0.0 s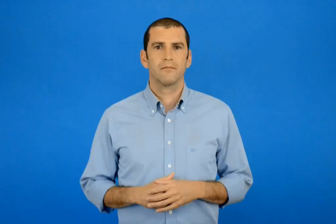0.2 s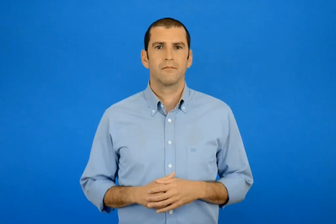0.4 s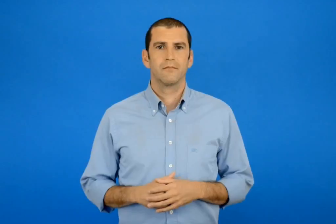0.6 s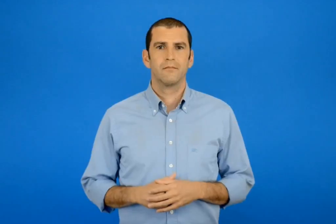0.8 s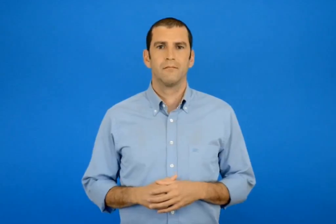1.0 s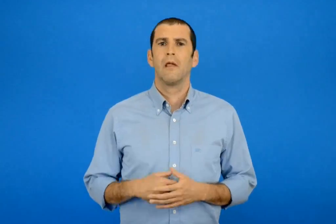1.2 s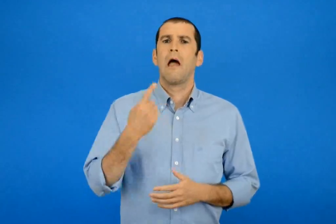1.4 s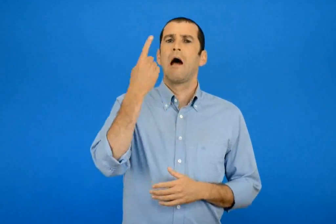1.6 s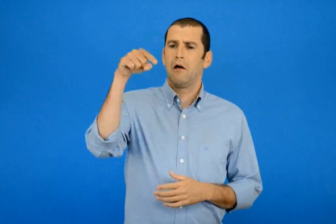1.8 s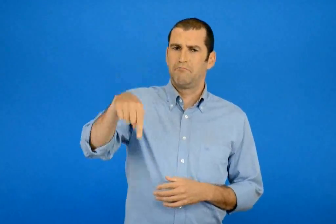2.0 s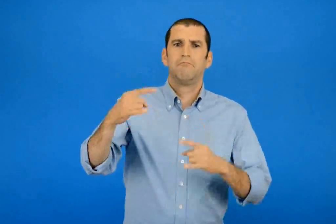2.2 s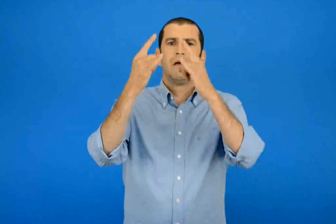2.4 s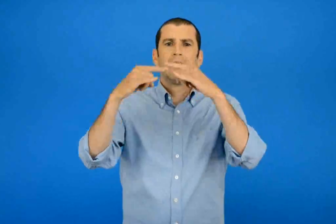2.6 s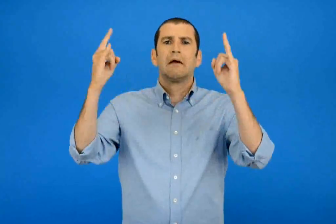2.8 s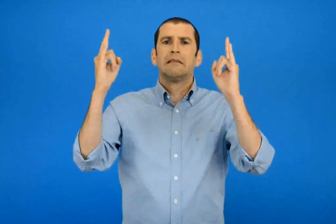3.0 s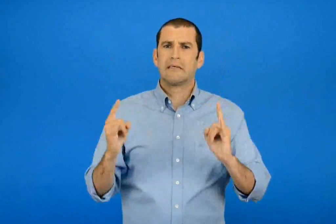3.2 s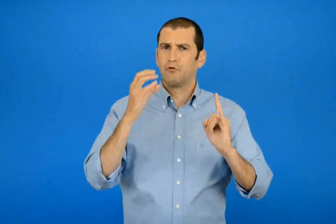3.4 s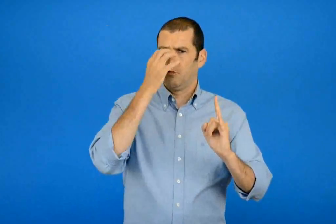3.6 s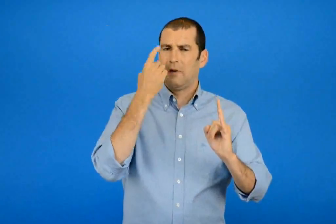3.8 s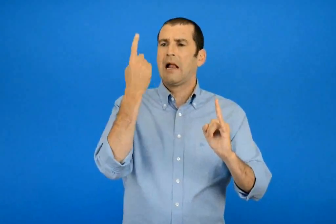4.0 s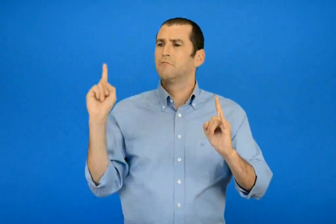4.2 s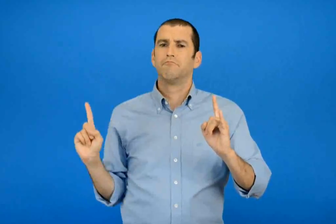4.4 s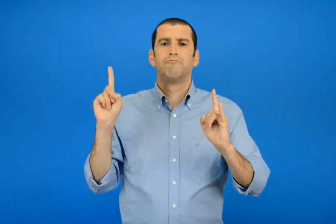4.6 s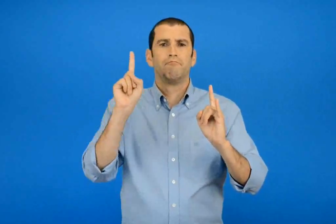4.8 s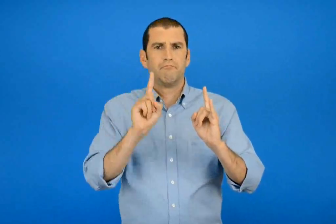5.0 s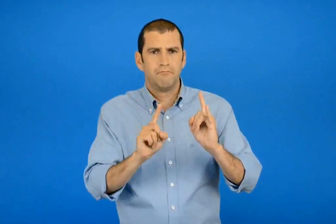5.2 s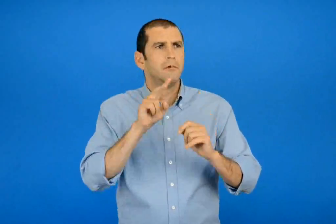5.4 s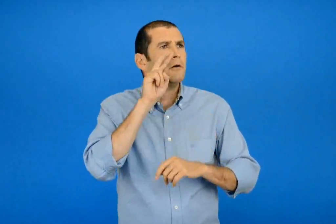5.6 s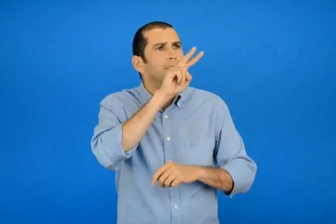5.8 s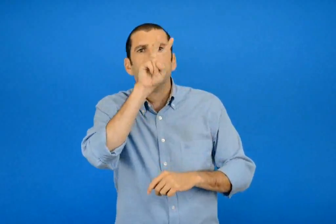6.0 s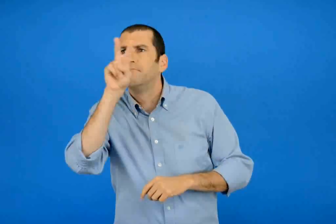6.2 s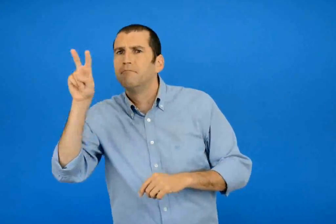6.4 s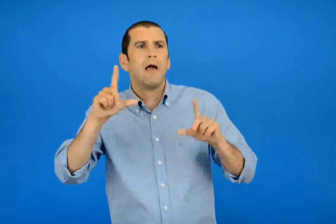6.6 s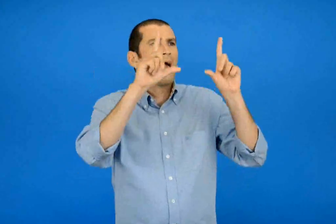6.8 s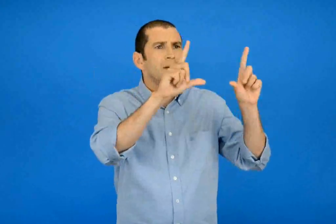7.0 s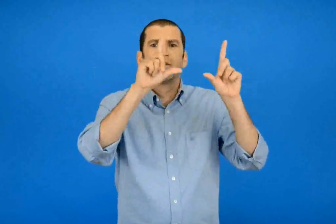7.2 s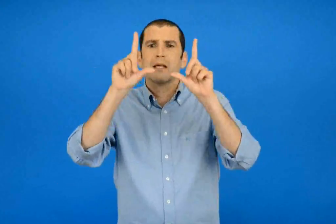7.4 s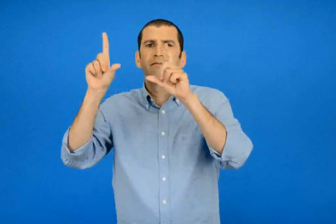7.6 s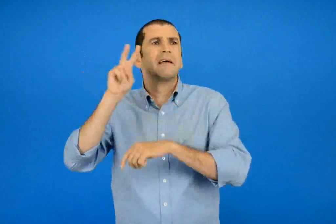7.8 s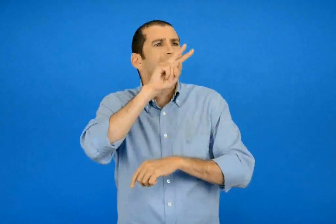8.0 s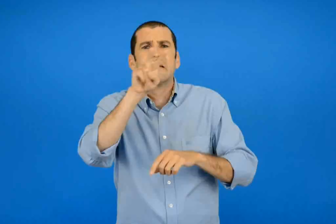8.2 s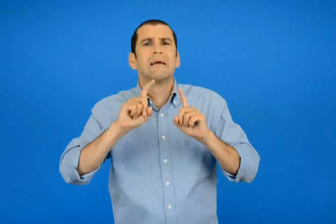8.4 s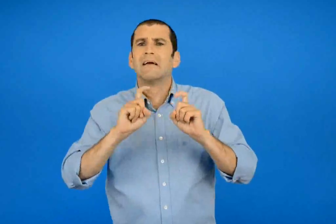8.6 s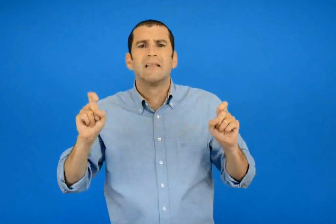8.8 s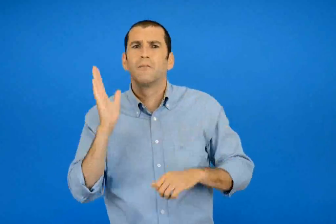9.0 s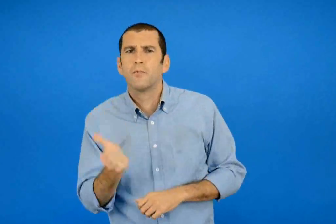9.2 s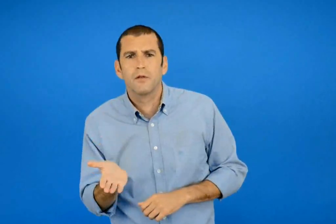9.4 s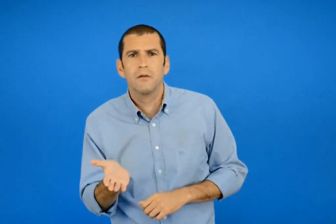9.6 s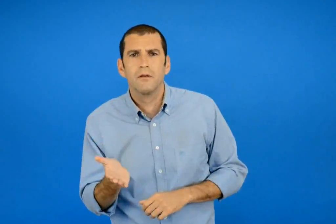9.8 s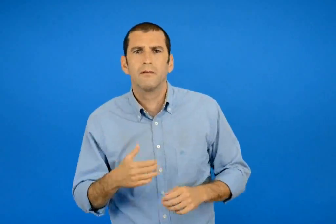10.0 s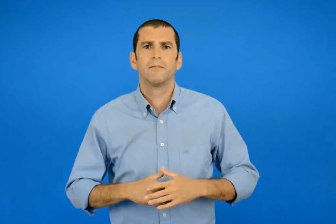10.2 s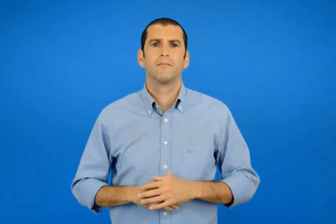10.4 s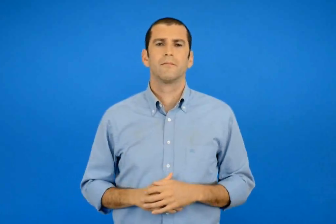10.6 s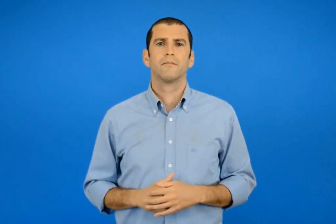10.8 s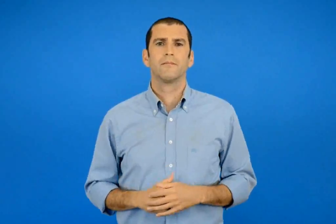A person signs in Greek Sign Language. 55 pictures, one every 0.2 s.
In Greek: τι άλλες επιγραφές θα μπορούσε να διαβάσει κάποιός σε ένα τσίρκο ;
